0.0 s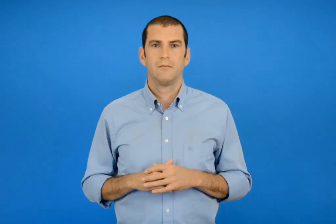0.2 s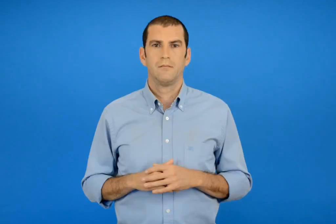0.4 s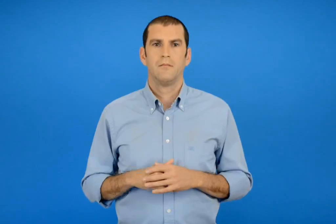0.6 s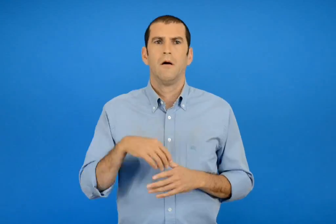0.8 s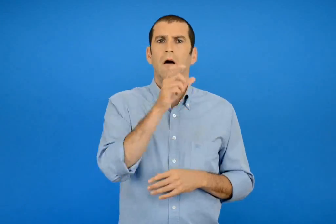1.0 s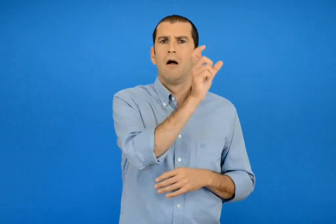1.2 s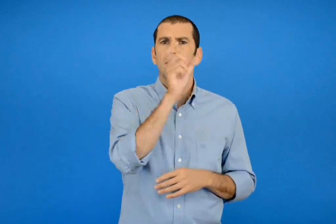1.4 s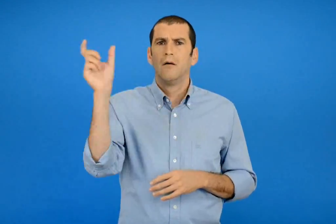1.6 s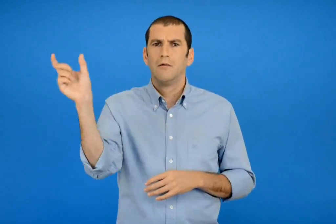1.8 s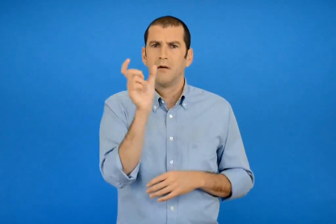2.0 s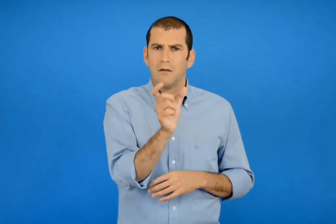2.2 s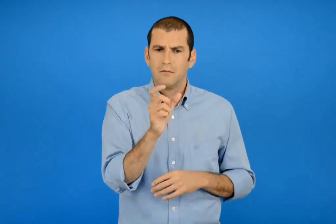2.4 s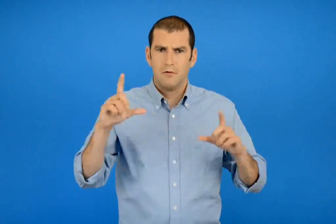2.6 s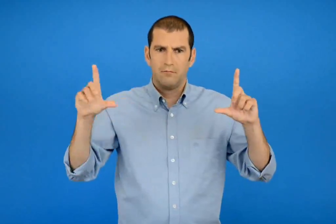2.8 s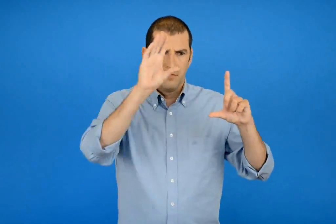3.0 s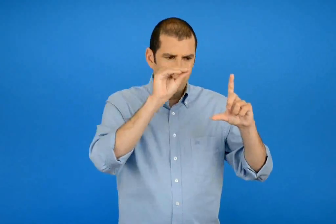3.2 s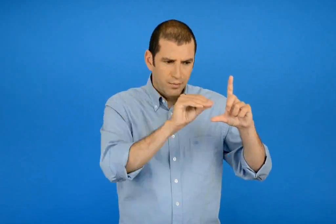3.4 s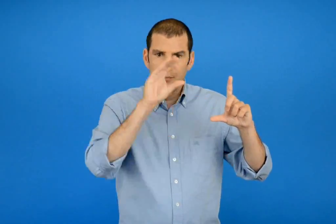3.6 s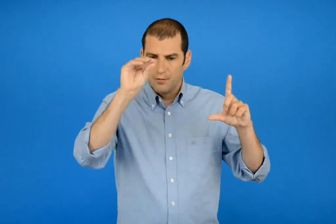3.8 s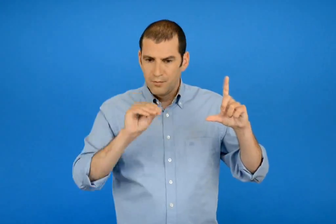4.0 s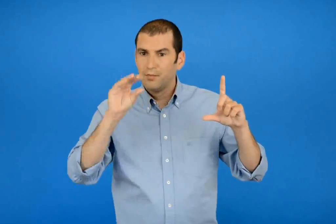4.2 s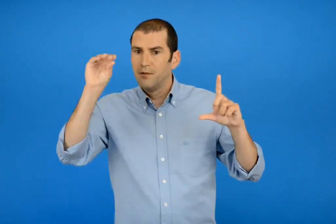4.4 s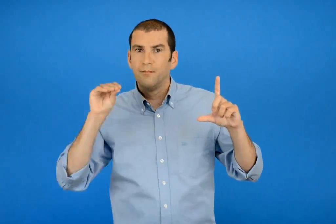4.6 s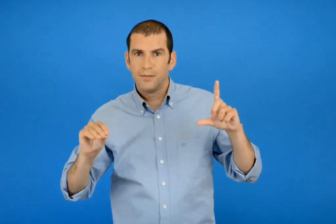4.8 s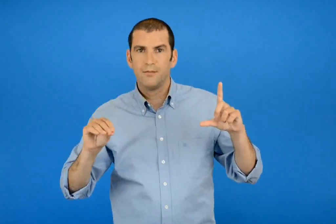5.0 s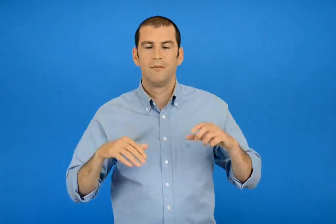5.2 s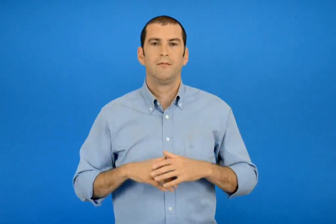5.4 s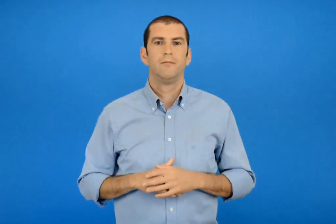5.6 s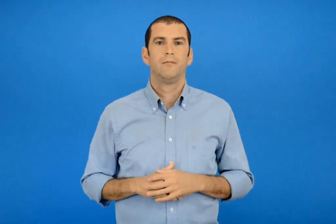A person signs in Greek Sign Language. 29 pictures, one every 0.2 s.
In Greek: αντίγραψε τις παρακάτω λέξεις
